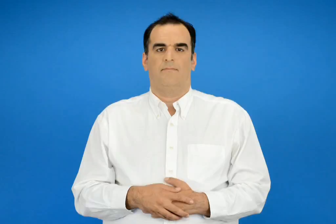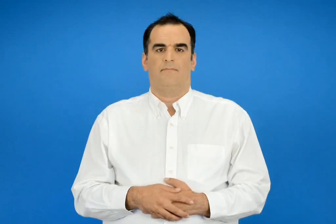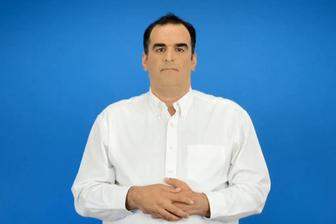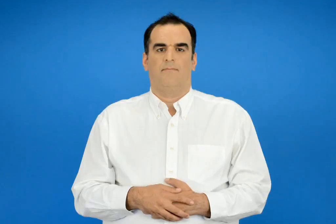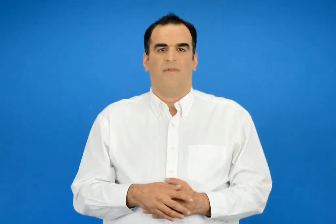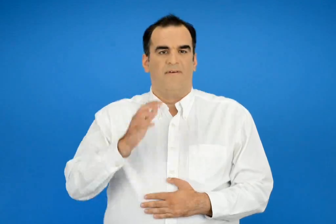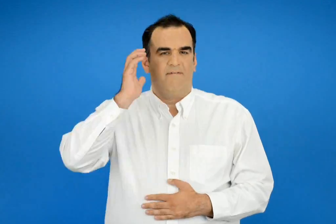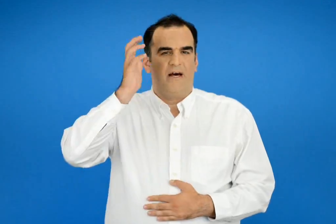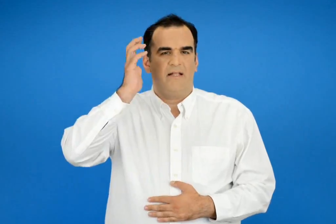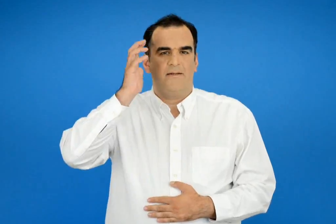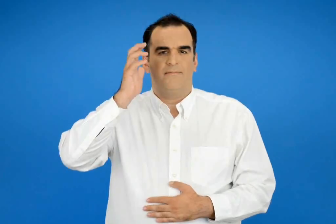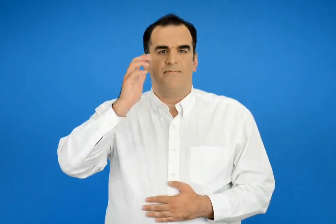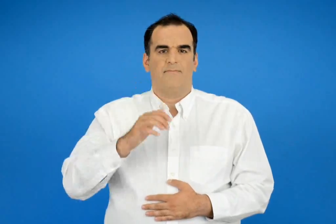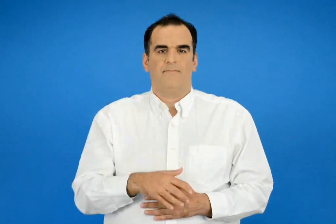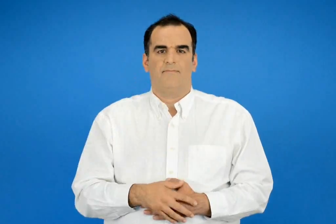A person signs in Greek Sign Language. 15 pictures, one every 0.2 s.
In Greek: βαρετή
